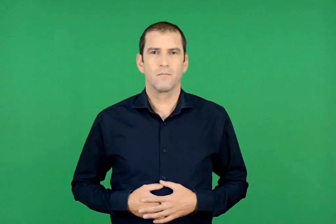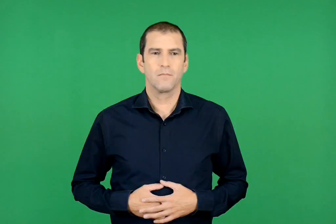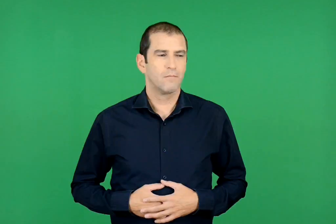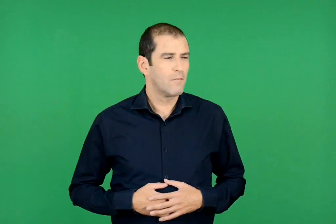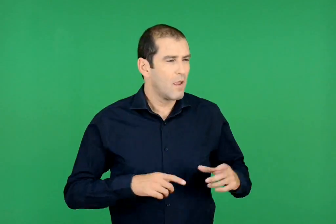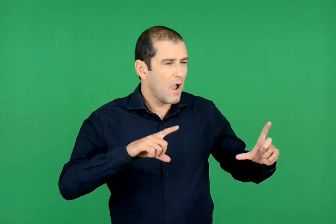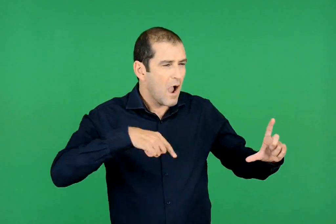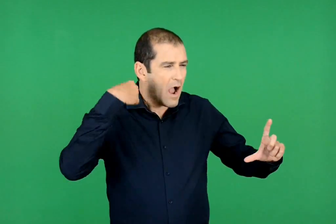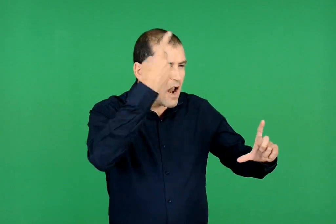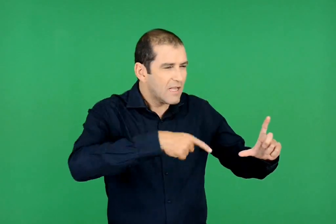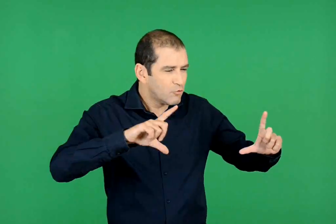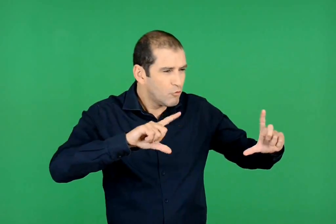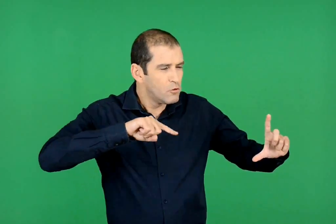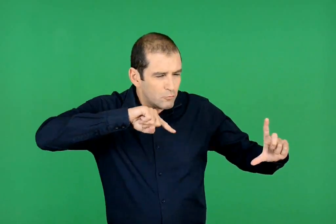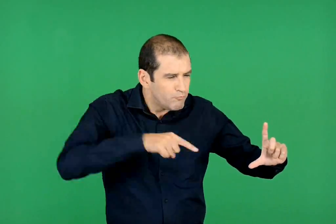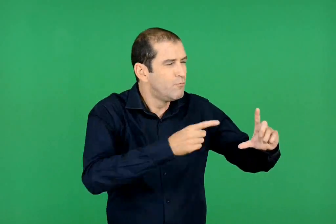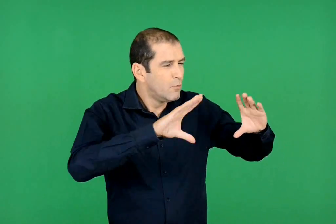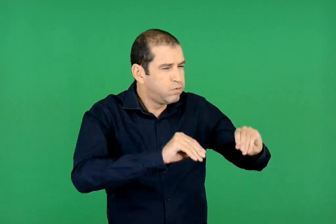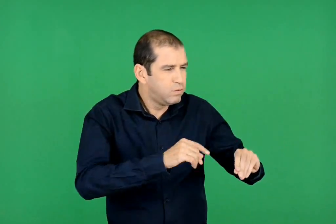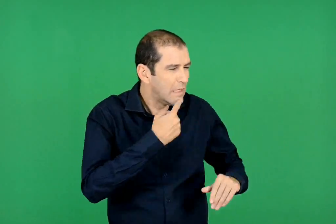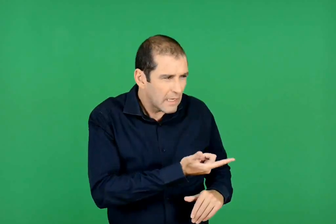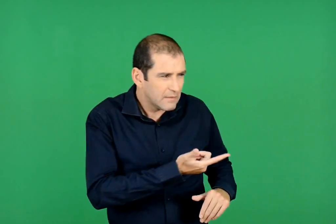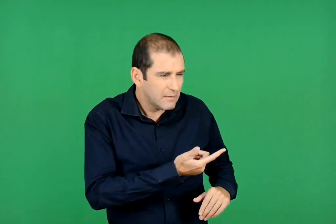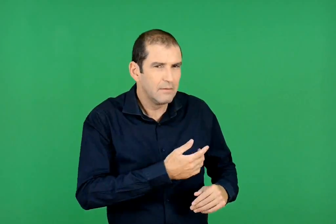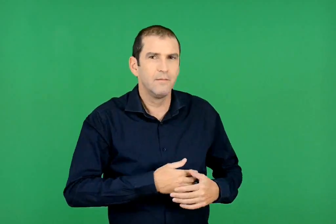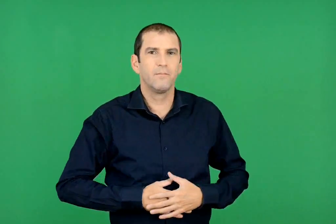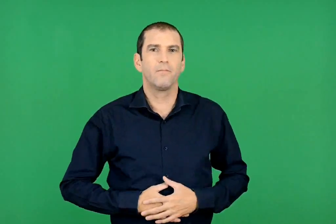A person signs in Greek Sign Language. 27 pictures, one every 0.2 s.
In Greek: τι λέτε , τους σκάμε κανένα λάστιχο ;
